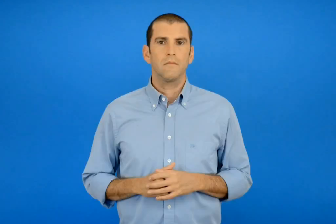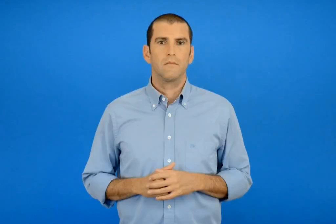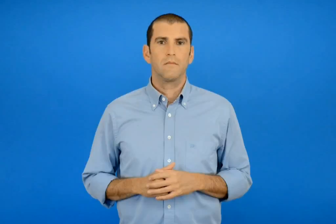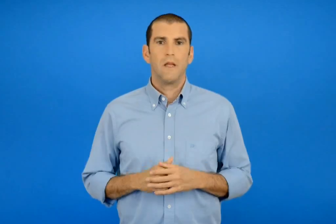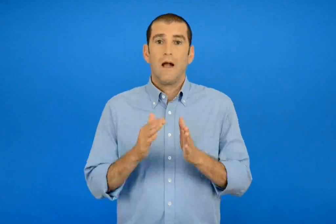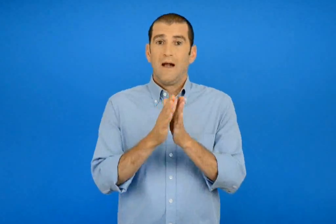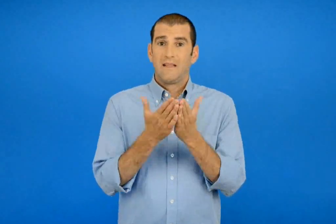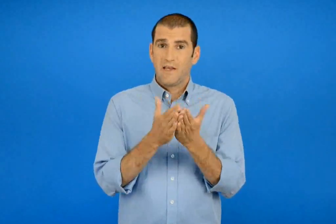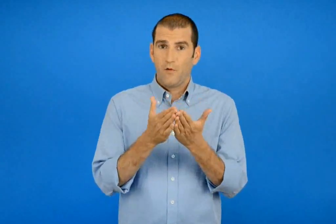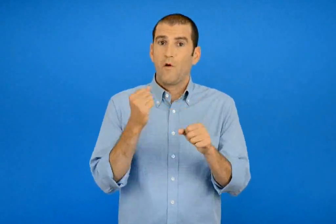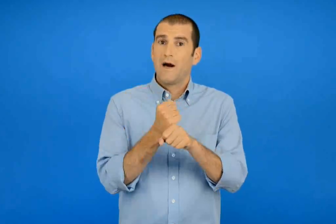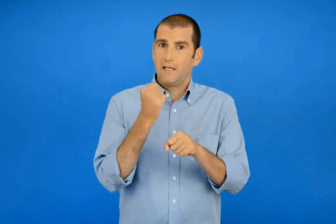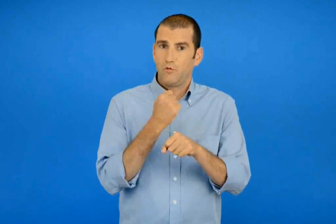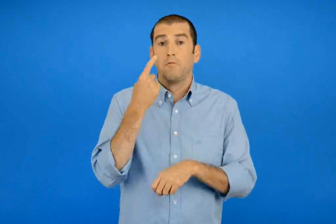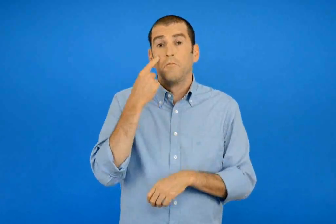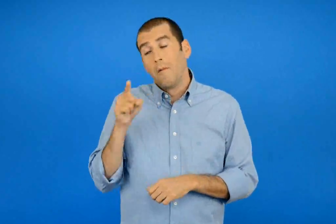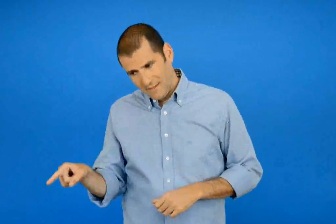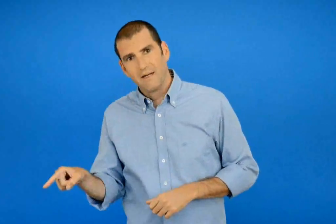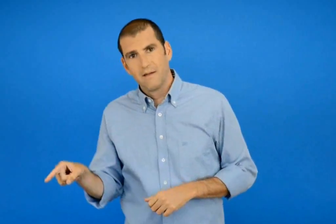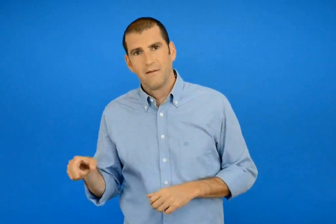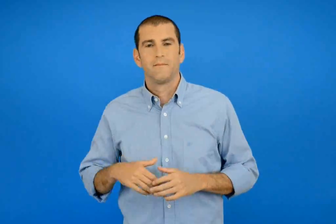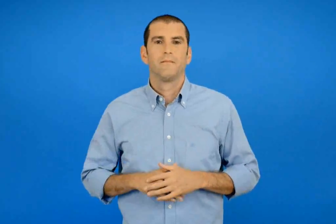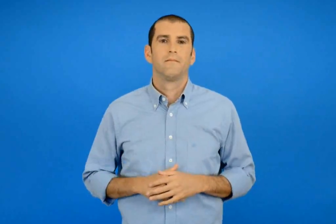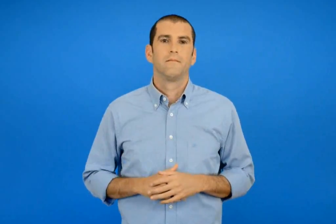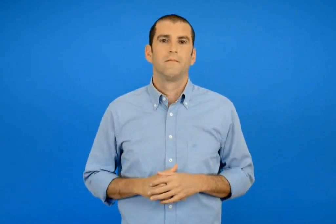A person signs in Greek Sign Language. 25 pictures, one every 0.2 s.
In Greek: πήγαινε στο τετράδιο εργασιών
